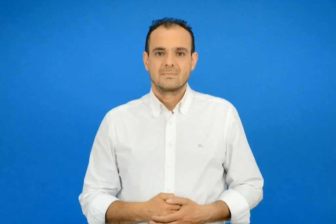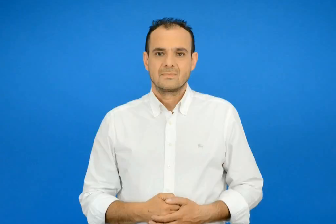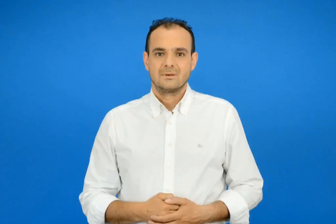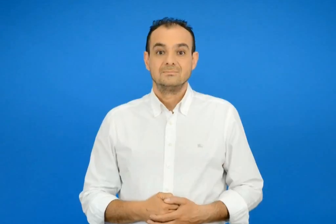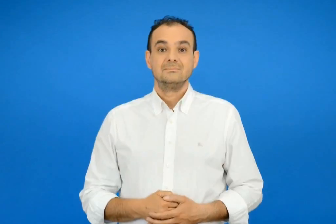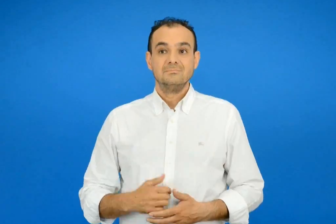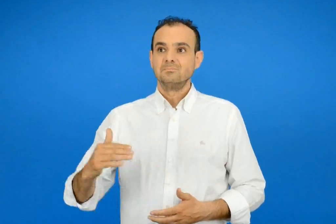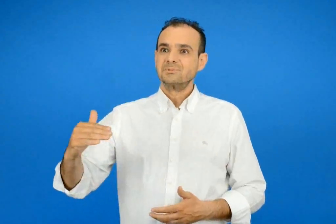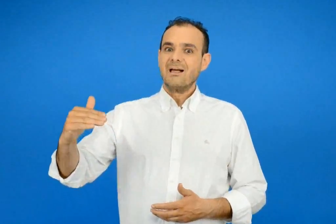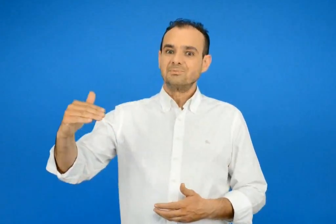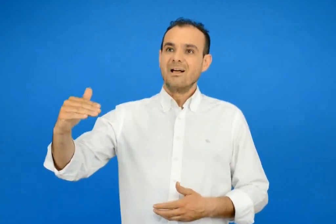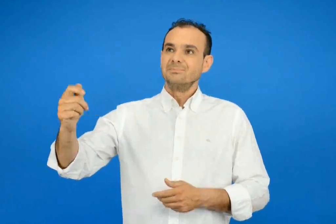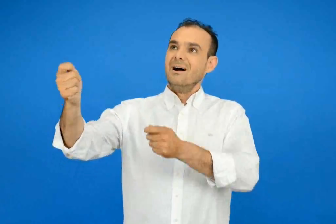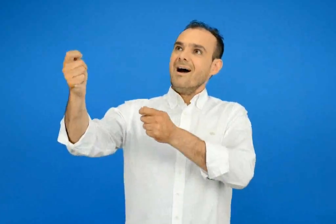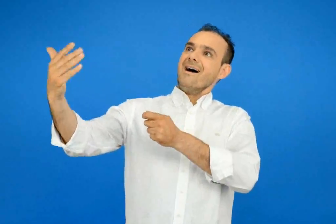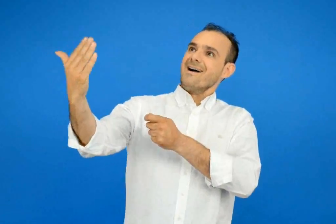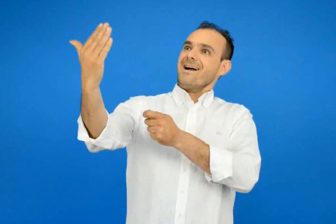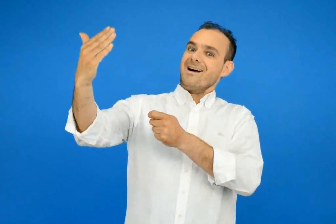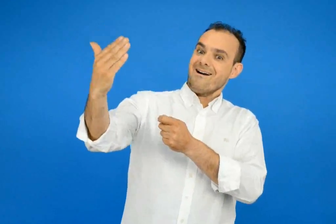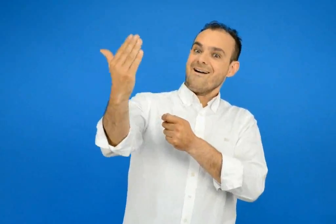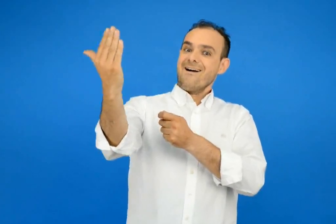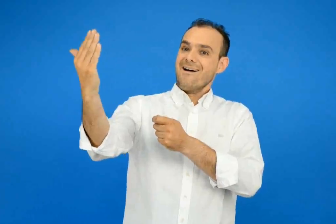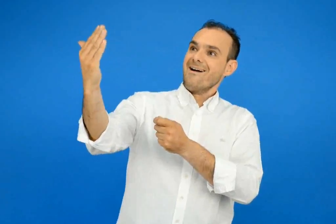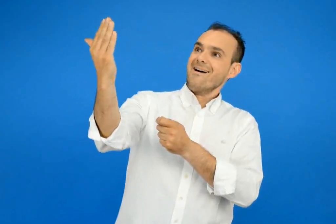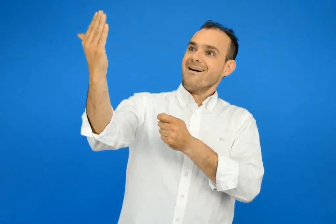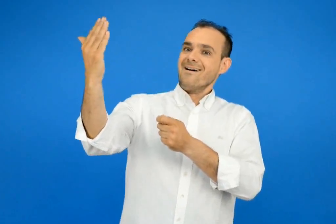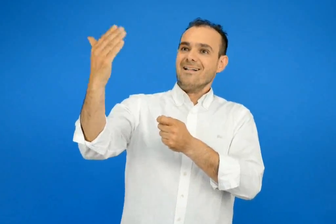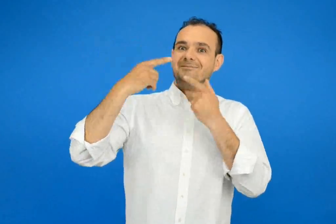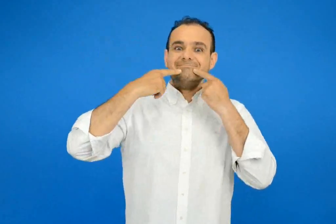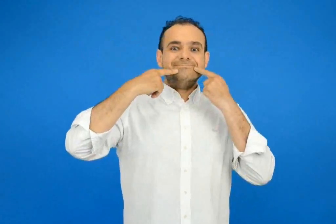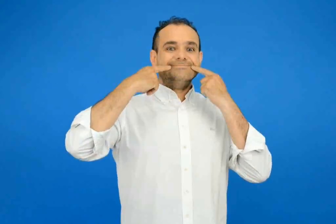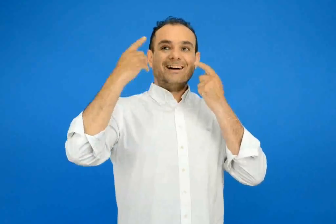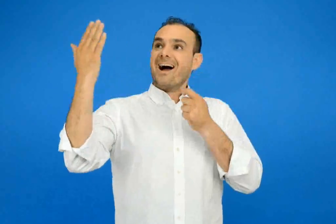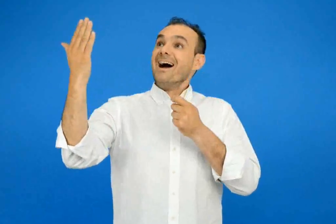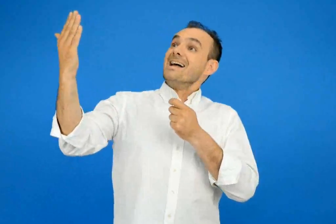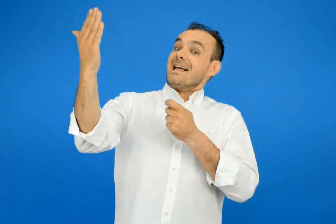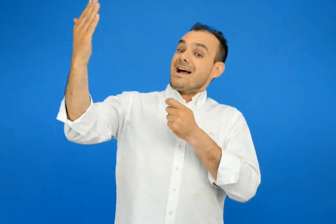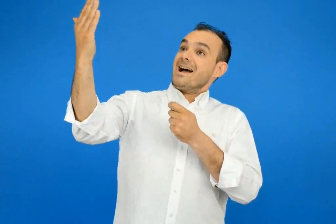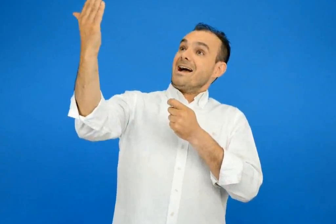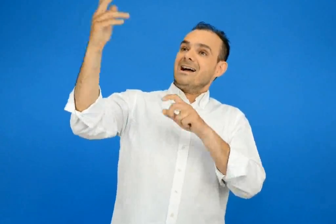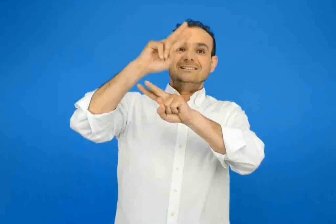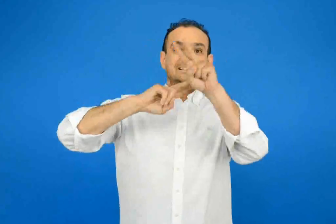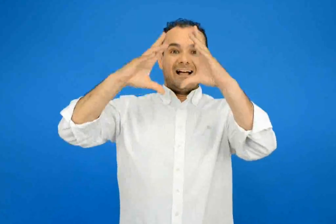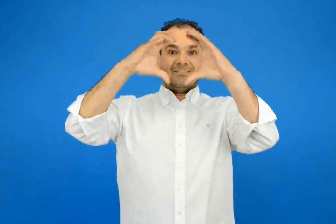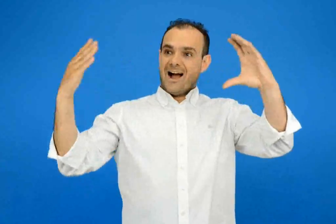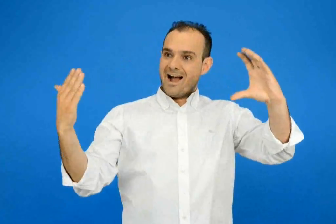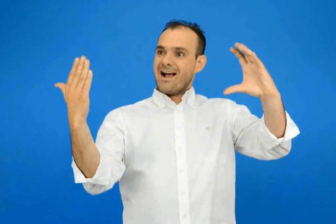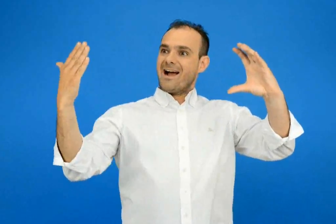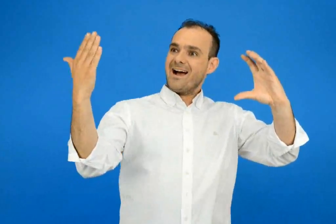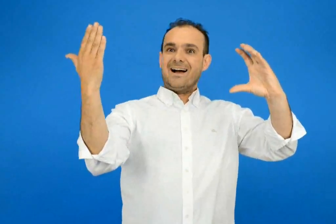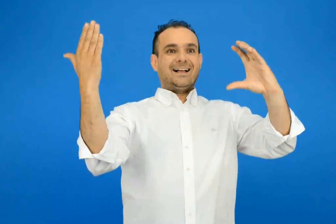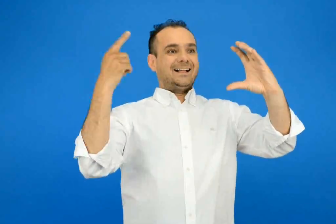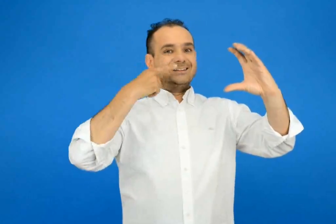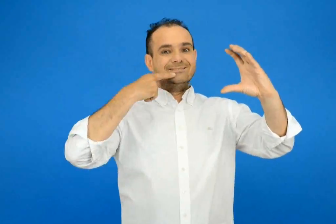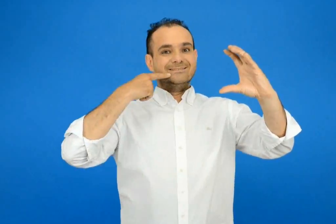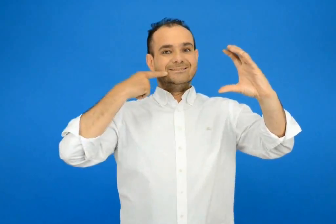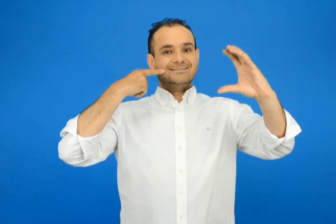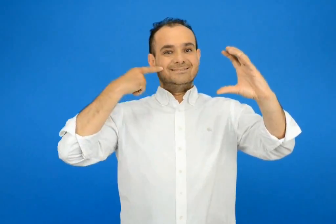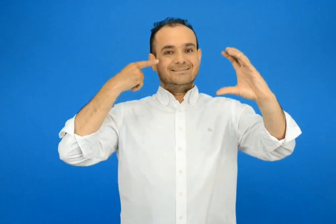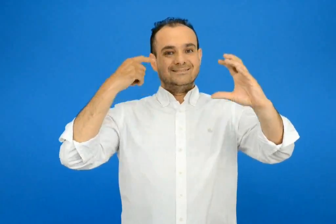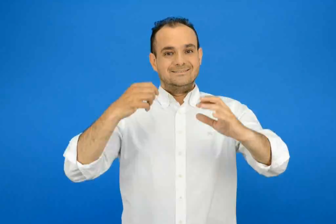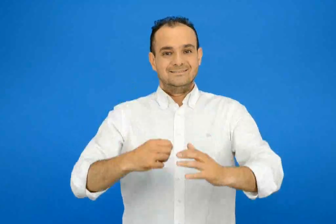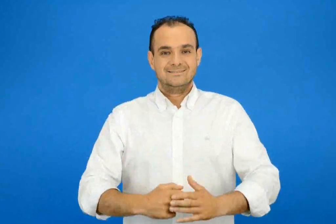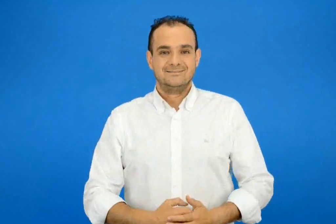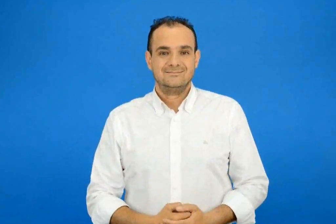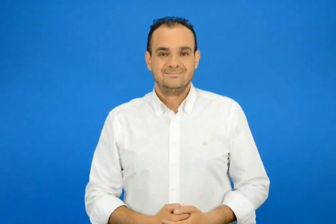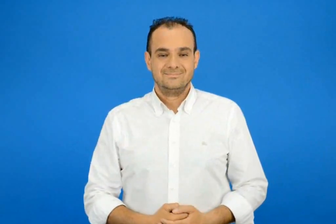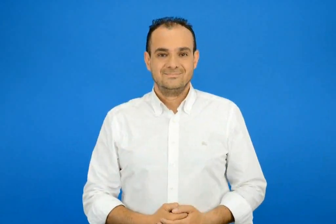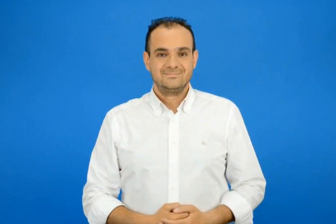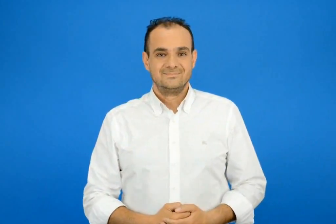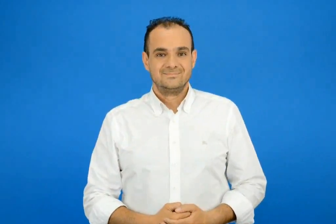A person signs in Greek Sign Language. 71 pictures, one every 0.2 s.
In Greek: ψηλά πετά και μου γελάκι εκεί στα σύννεφα γελά
